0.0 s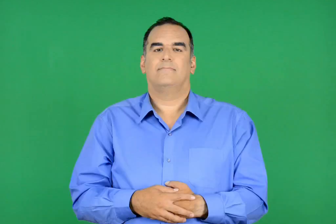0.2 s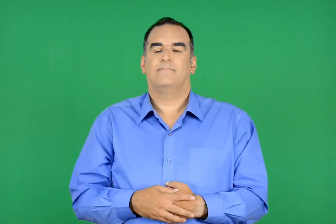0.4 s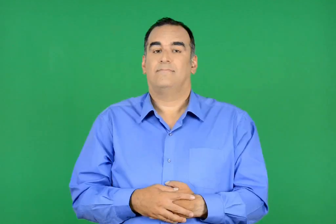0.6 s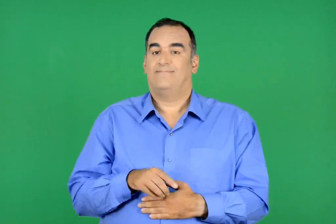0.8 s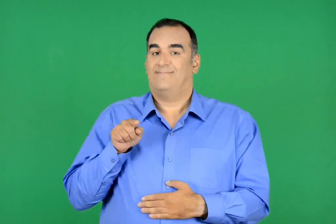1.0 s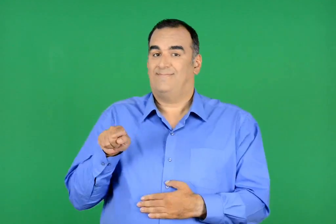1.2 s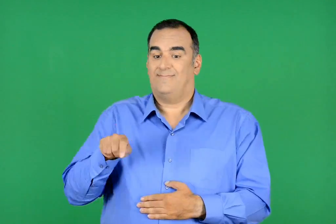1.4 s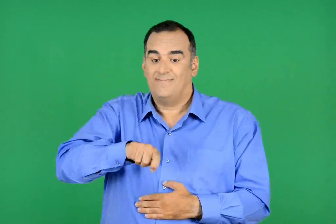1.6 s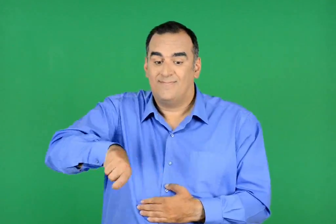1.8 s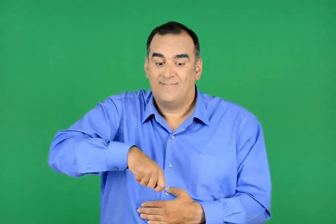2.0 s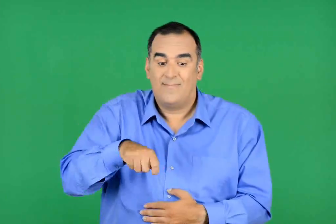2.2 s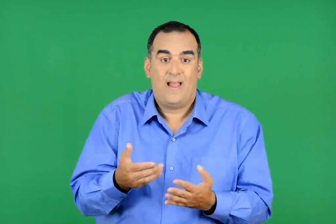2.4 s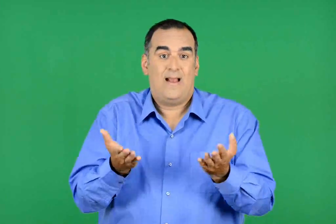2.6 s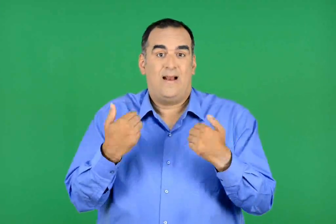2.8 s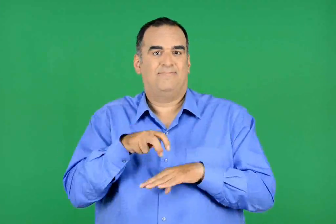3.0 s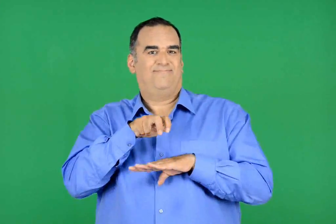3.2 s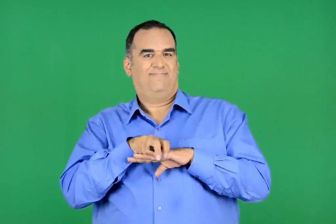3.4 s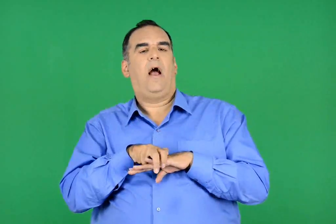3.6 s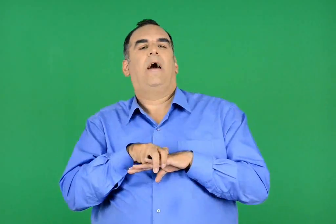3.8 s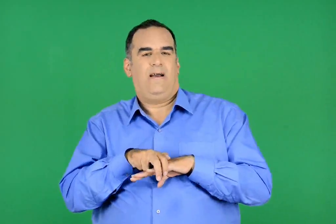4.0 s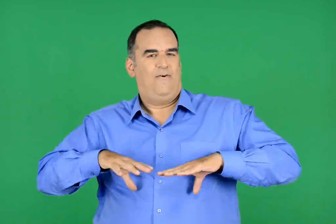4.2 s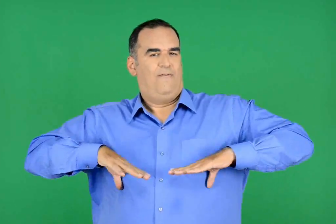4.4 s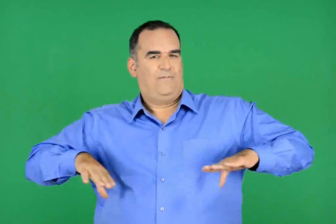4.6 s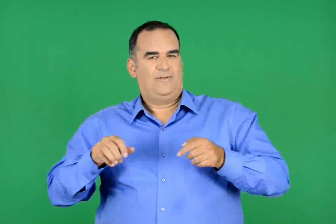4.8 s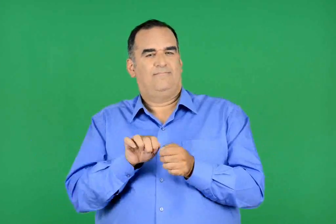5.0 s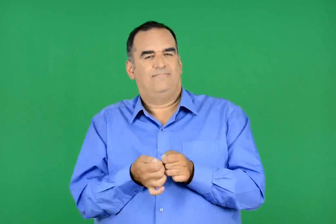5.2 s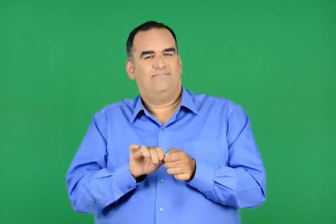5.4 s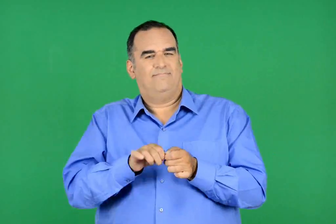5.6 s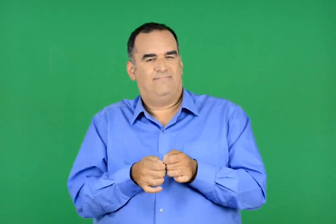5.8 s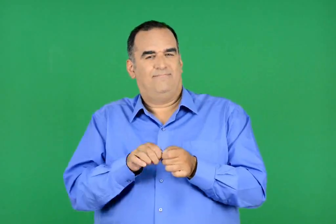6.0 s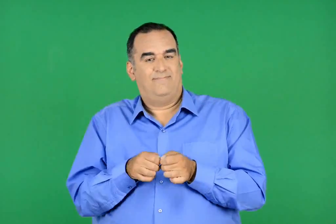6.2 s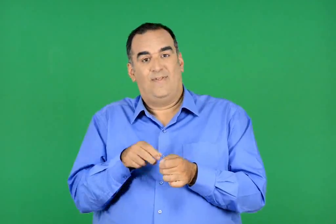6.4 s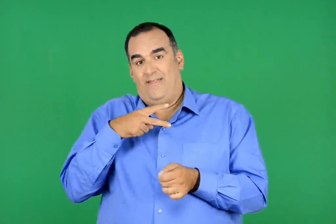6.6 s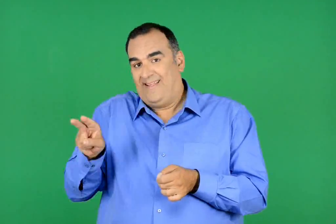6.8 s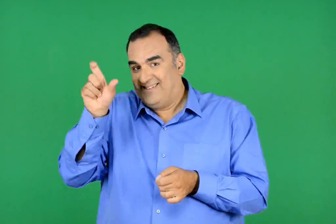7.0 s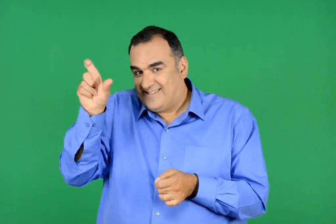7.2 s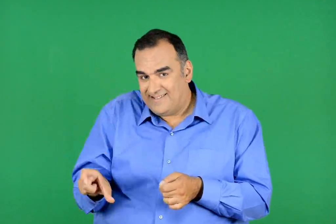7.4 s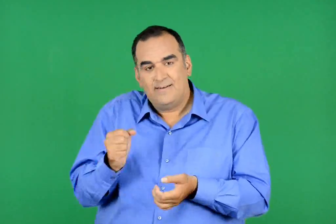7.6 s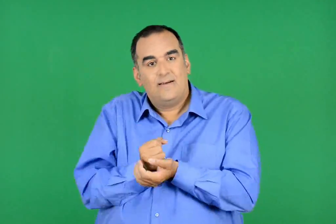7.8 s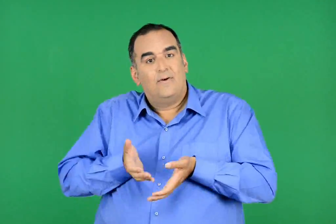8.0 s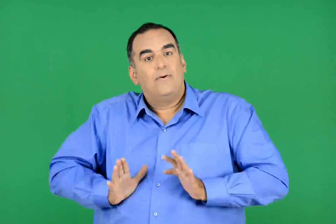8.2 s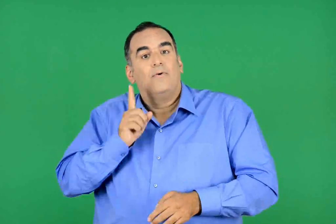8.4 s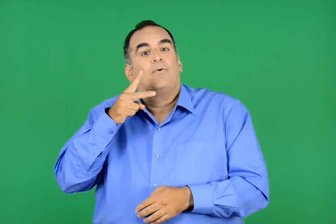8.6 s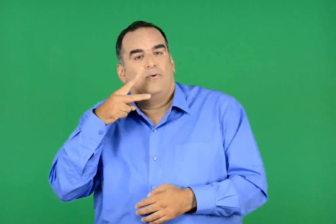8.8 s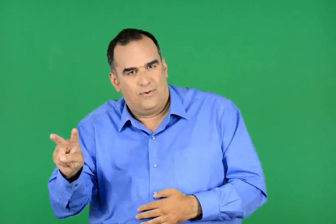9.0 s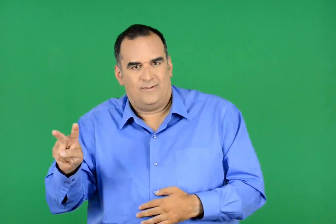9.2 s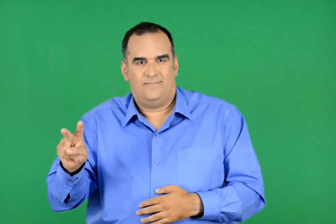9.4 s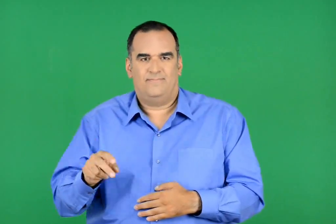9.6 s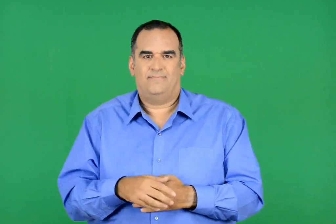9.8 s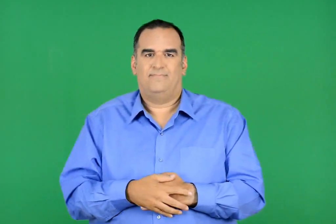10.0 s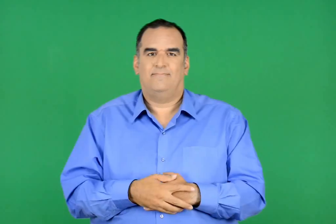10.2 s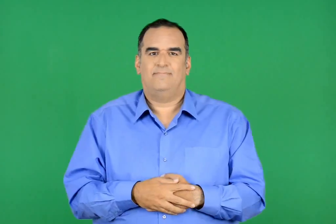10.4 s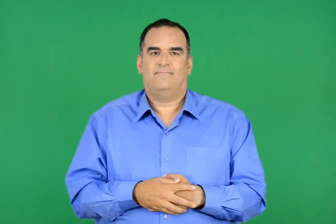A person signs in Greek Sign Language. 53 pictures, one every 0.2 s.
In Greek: τις ώρες που δε µαγείρευε , έραβε γιορτινά φουστάνια , δικά της και της κόρης της
